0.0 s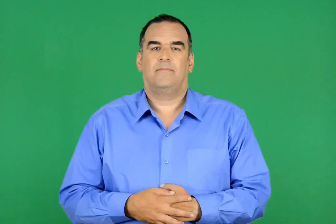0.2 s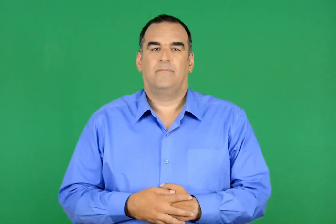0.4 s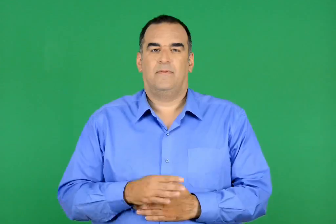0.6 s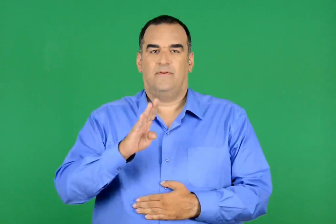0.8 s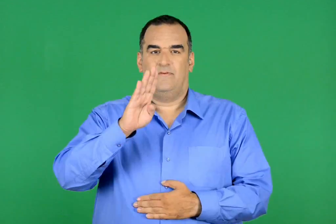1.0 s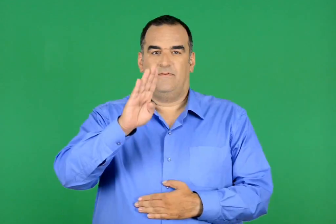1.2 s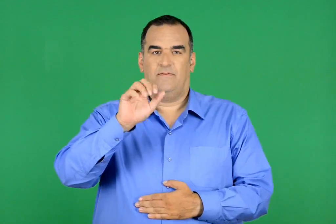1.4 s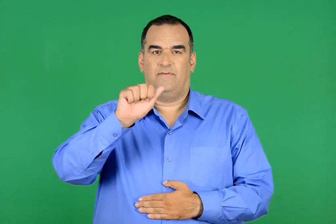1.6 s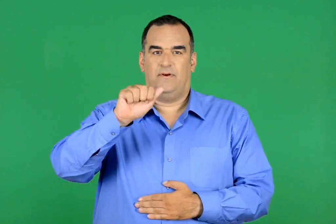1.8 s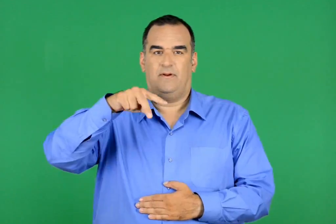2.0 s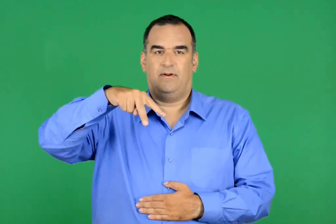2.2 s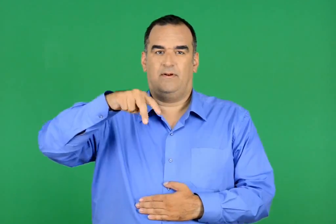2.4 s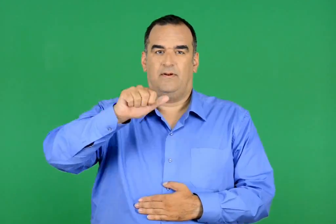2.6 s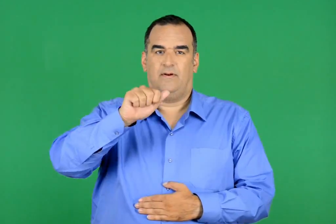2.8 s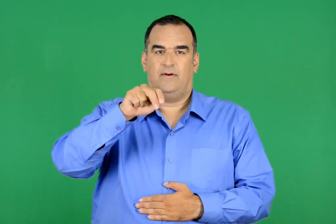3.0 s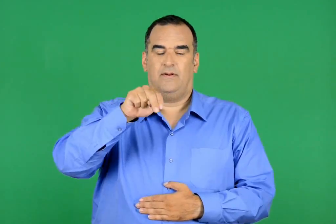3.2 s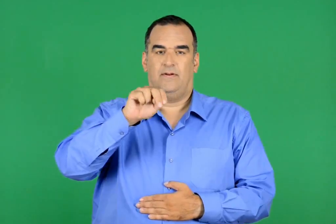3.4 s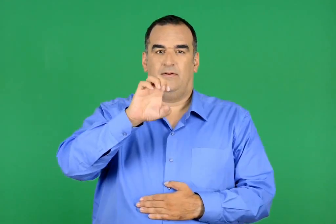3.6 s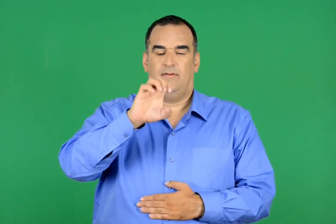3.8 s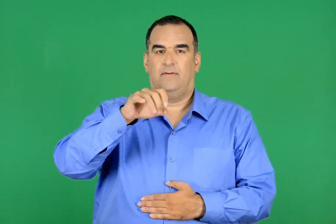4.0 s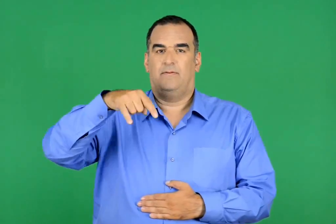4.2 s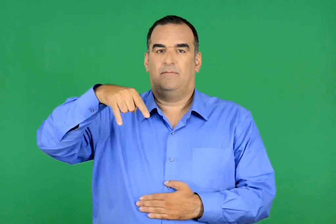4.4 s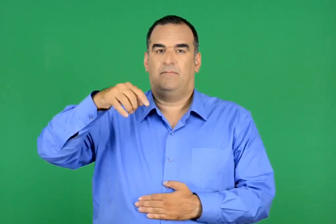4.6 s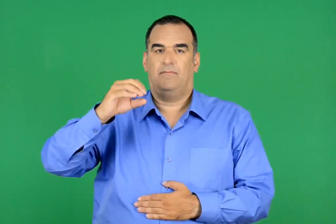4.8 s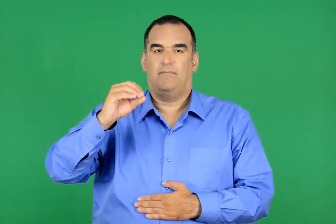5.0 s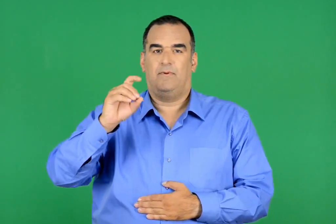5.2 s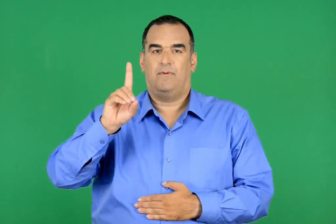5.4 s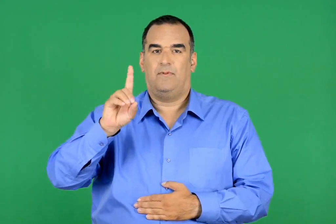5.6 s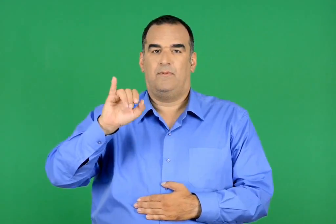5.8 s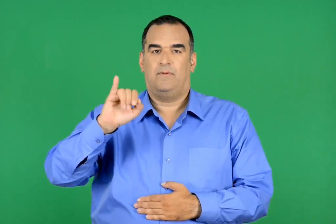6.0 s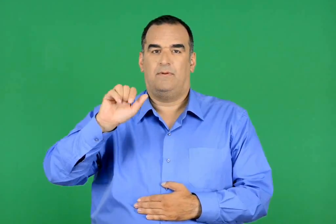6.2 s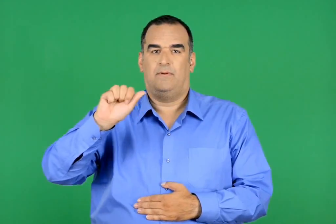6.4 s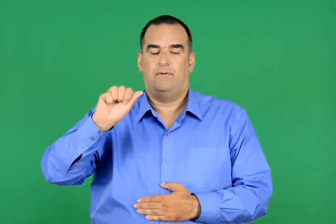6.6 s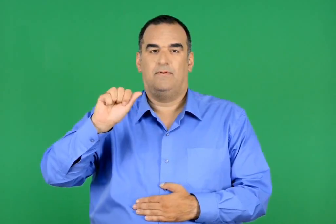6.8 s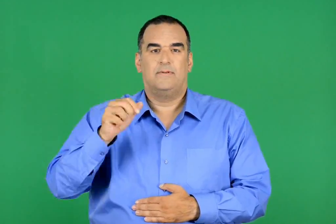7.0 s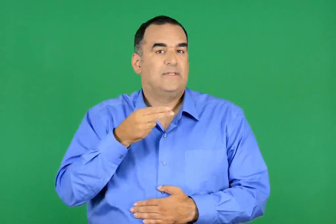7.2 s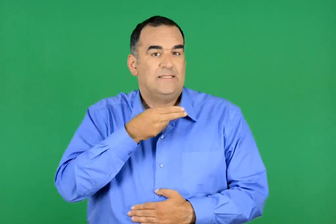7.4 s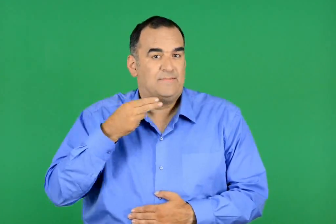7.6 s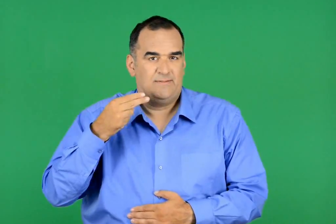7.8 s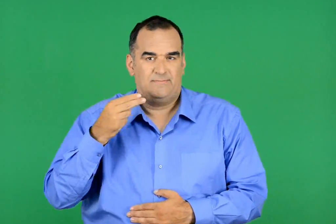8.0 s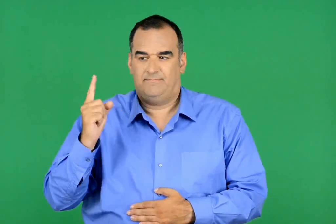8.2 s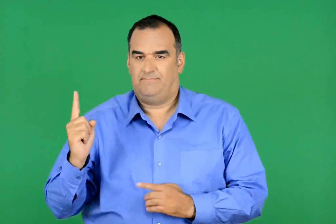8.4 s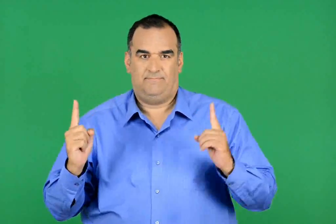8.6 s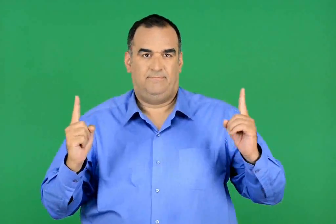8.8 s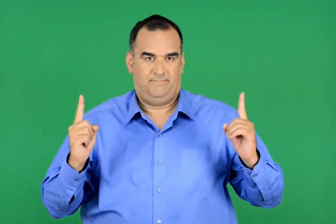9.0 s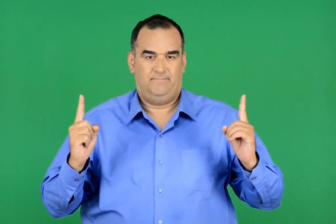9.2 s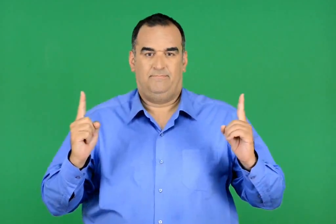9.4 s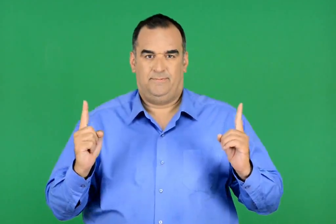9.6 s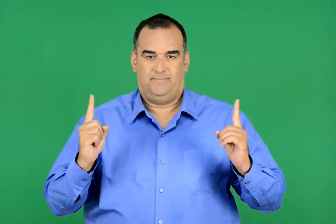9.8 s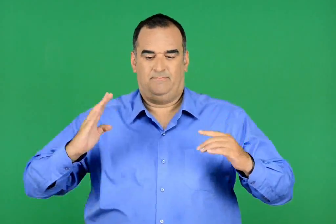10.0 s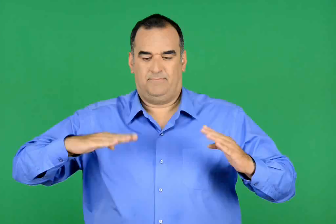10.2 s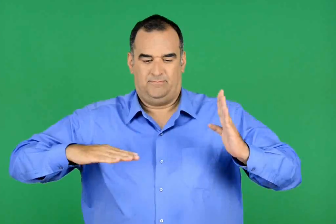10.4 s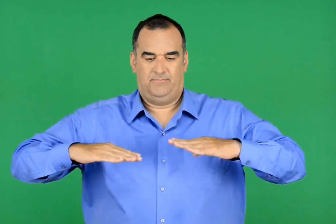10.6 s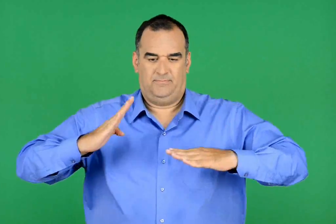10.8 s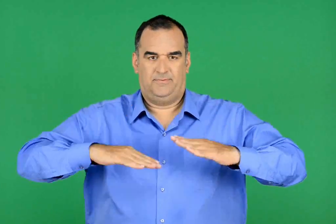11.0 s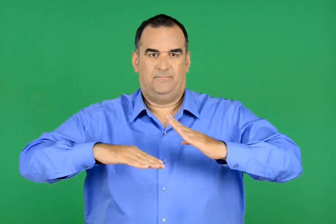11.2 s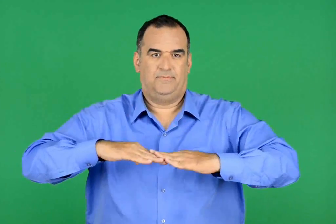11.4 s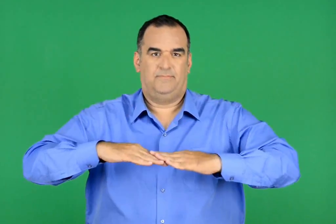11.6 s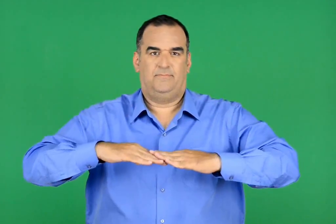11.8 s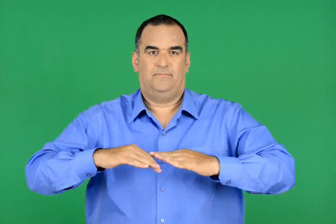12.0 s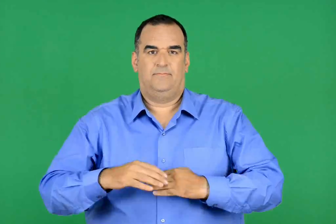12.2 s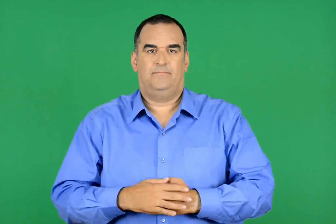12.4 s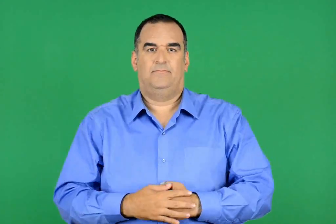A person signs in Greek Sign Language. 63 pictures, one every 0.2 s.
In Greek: βάλανε πόδια µέτρηµα που γίνεται µε τα πέλματα δύο παικτών
